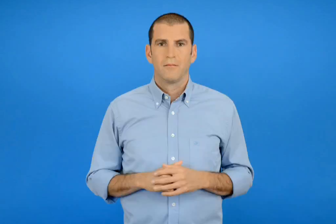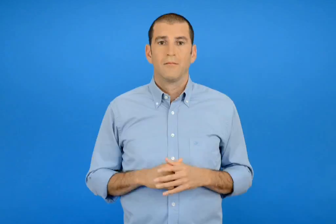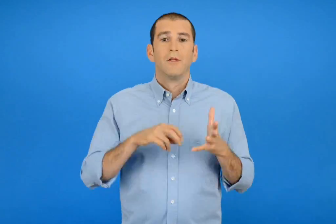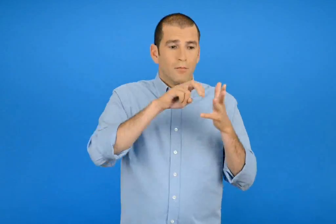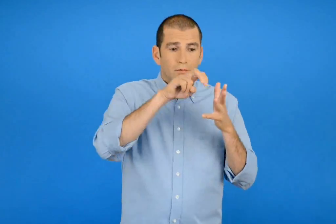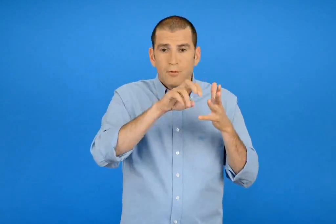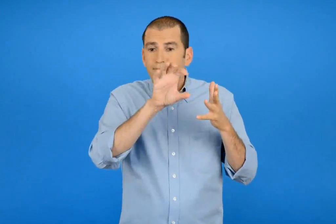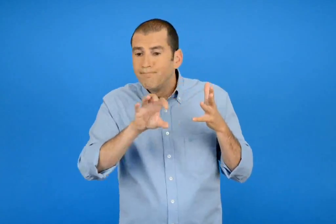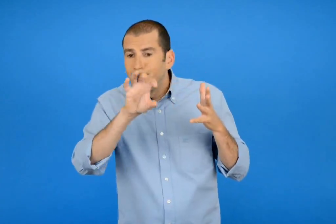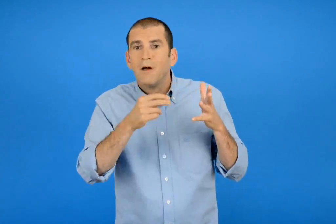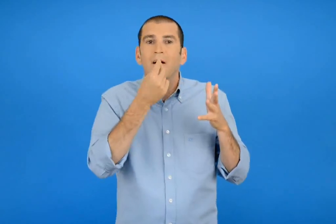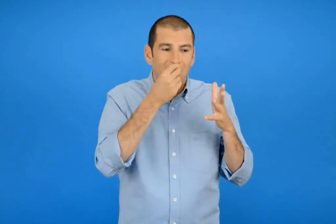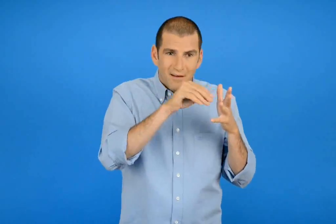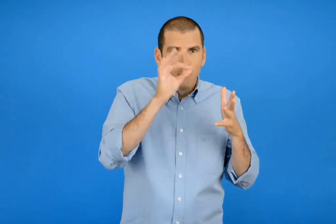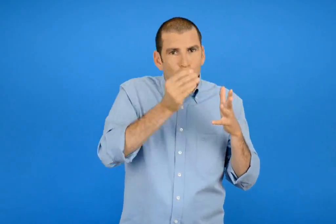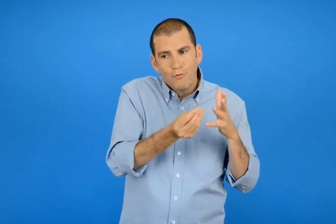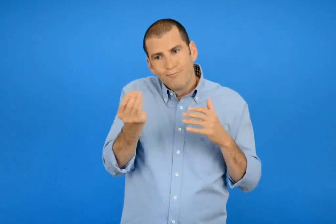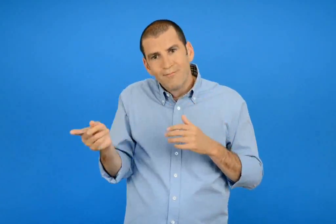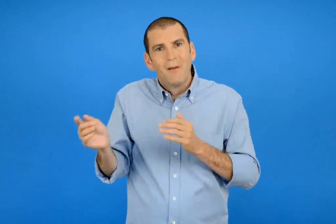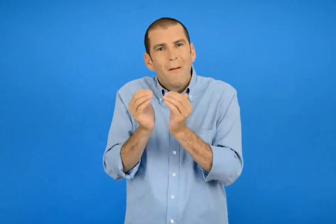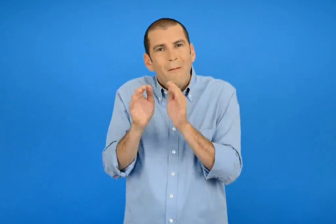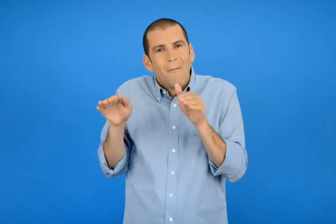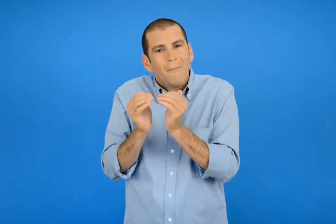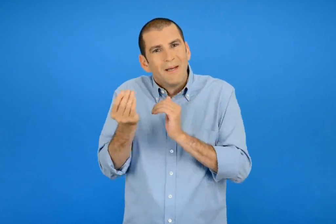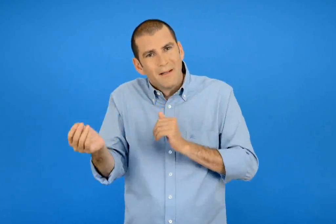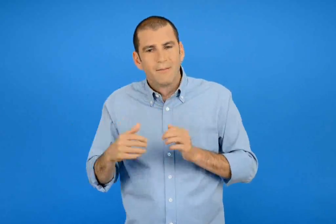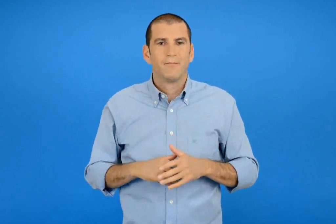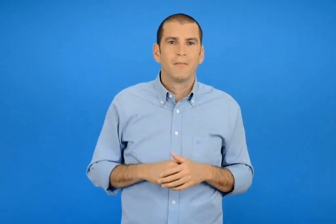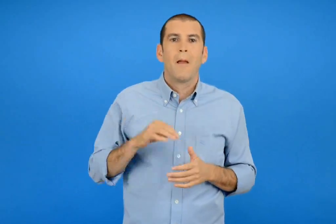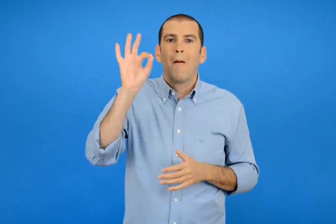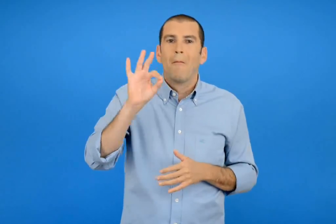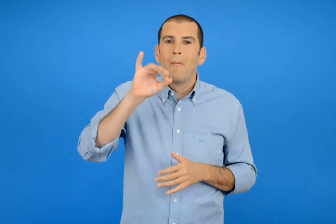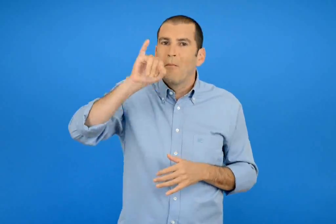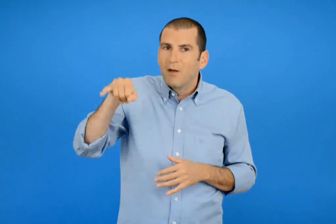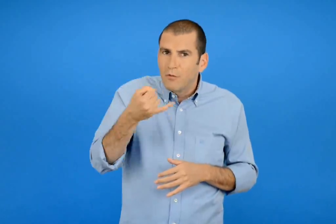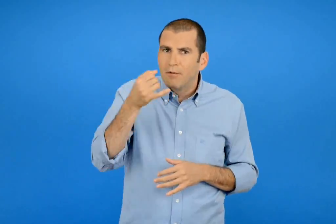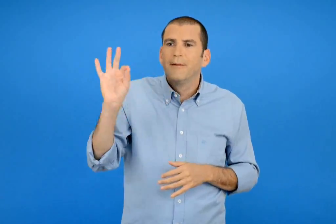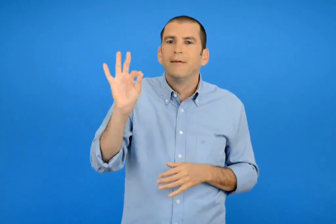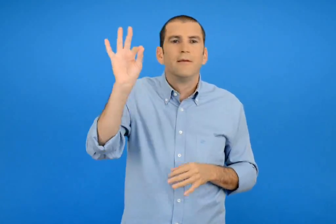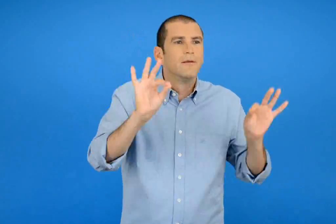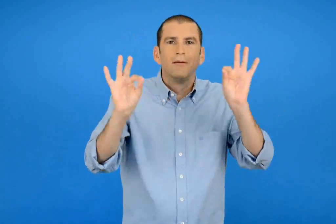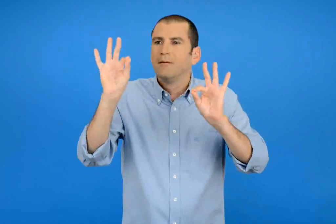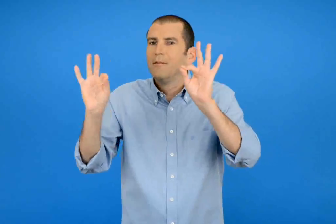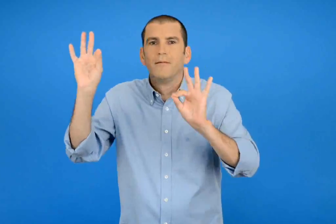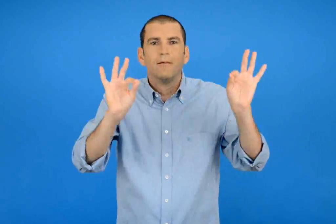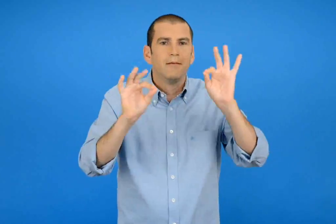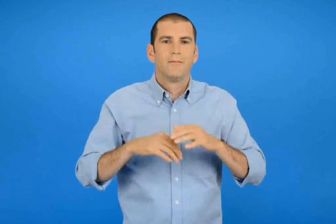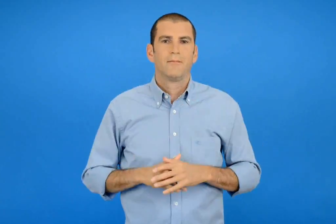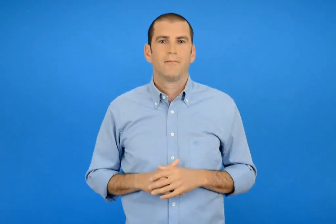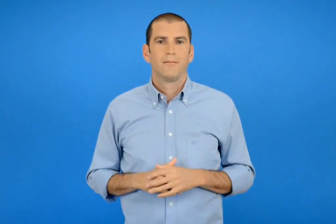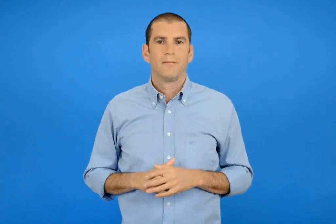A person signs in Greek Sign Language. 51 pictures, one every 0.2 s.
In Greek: έψαχναν τροφή για τα μικρά τους οι μελισσούλες ζουζούνιζαν
